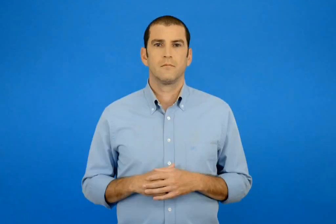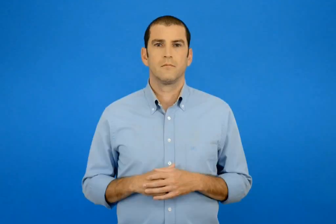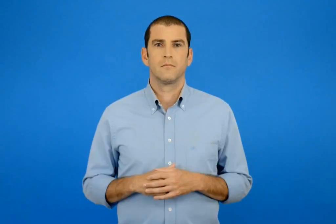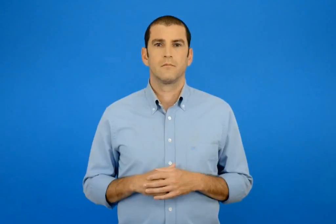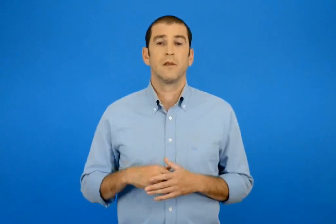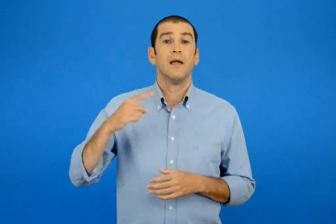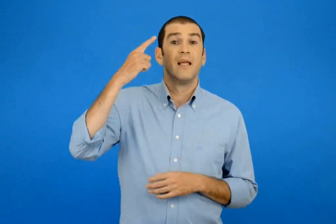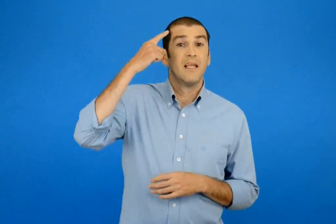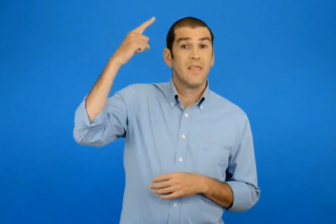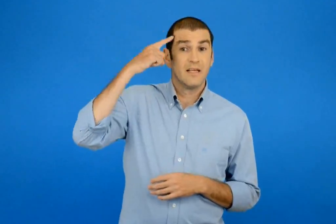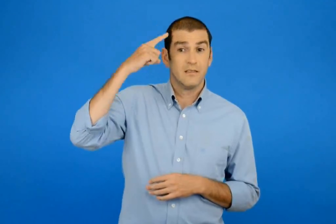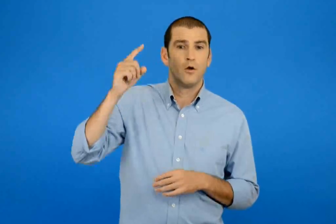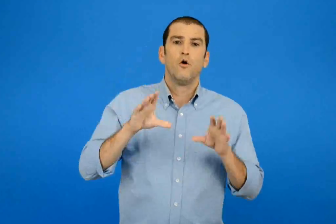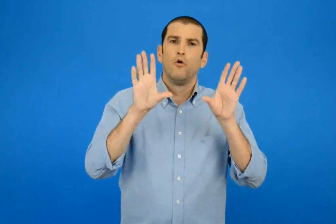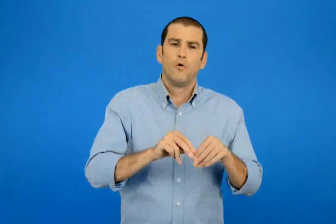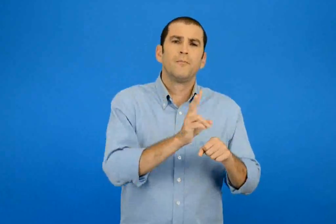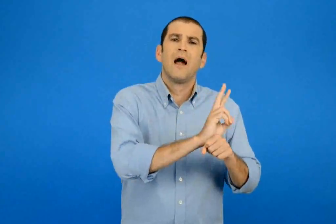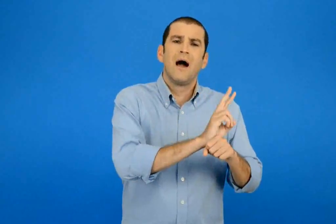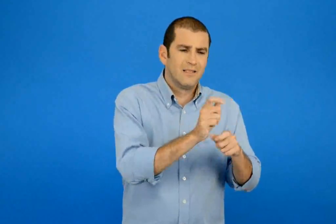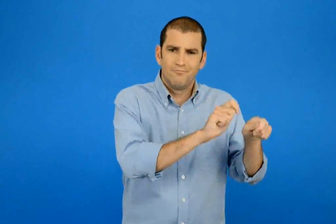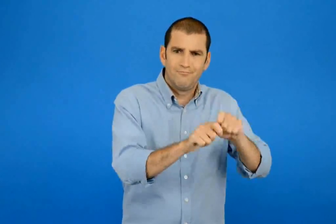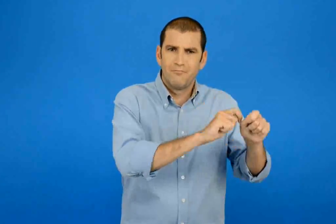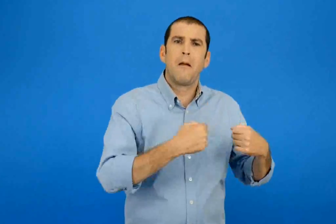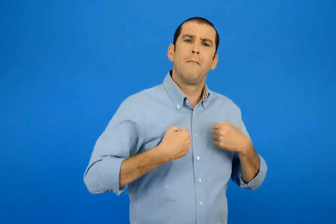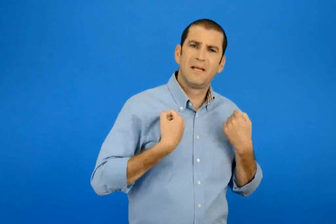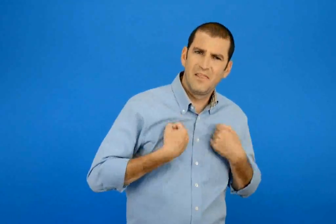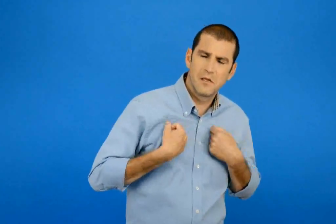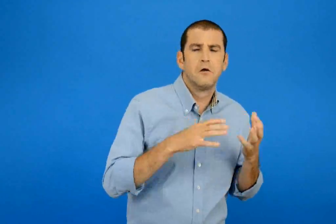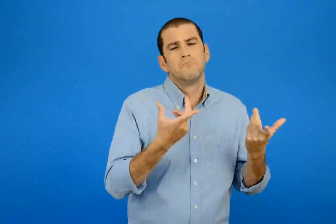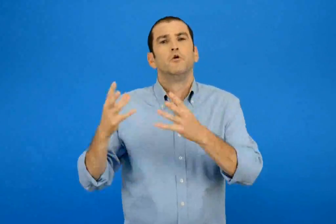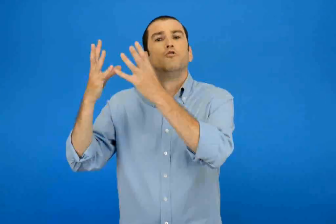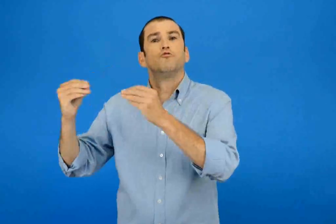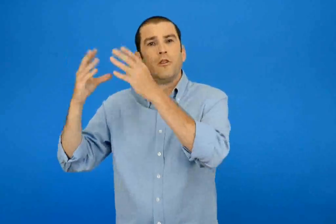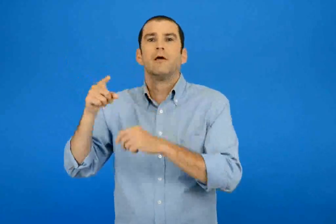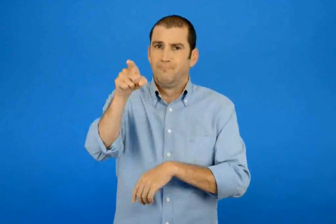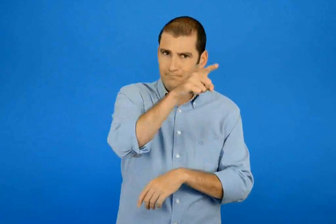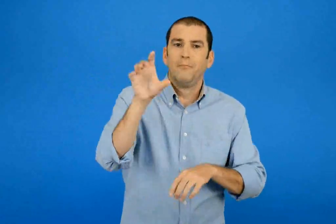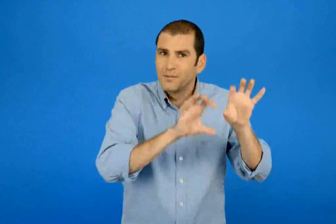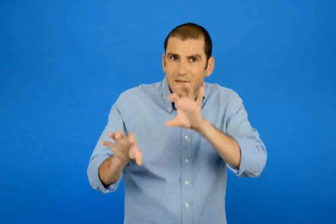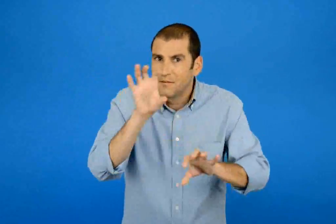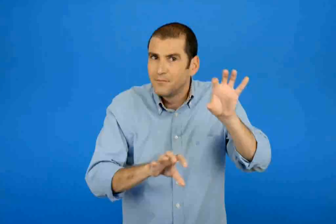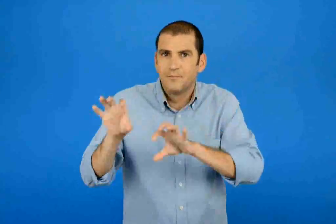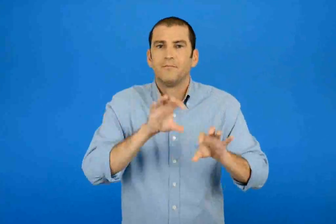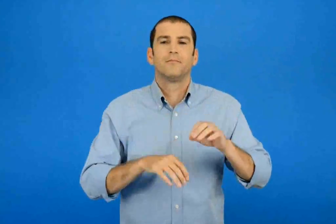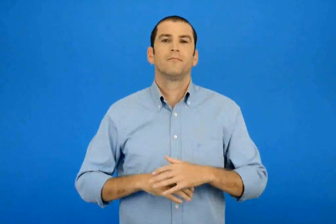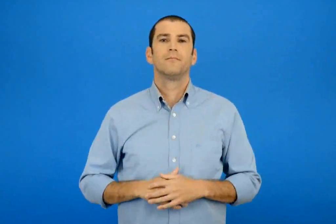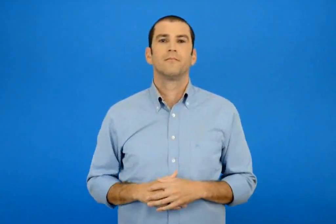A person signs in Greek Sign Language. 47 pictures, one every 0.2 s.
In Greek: αναζητήστε ιδέες για χάρτινες κατασκευές παιχνιδιών η στολιδιών
